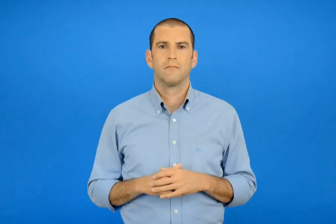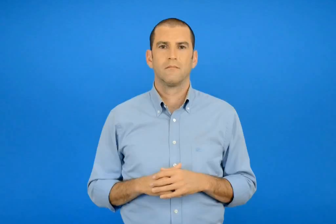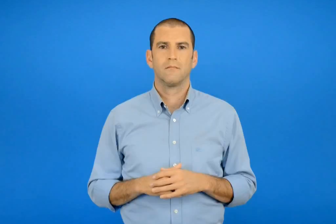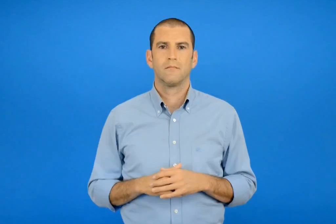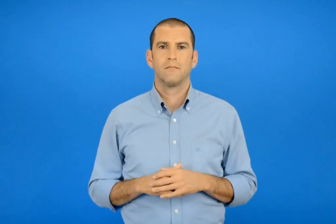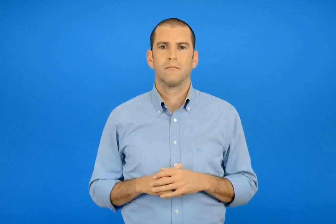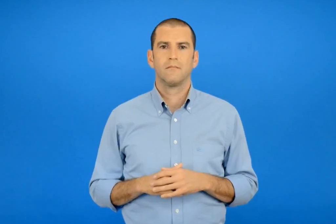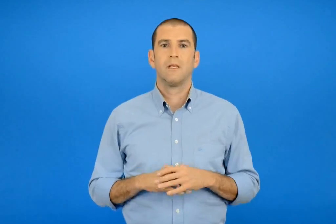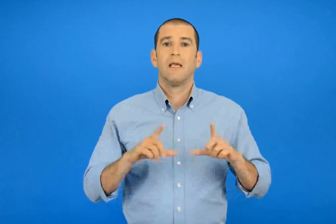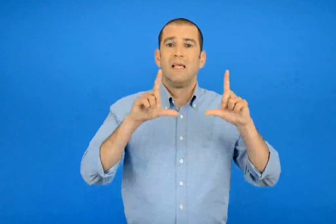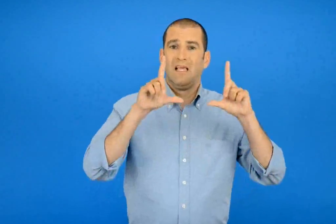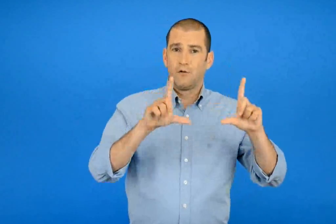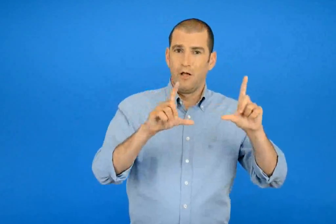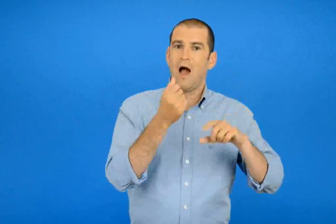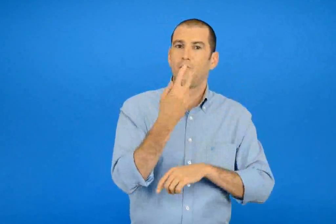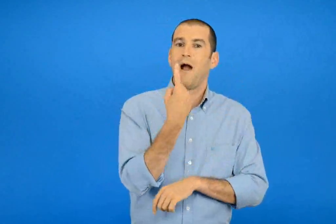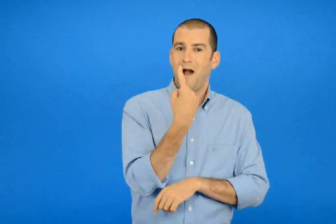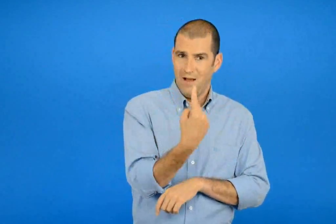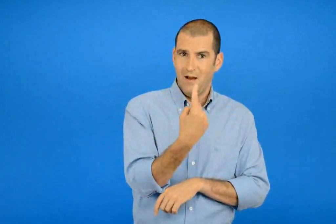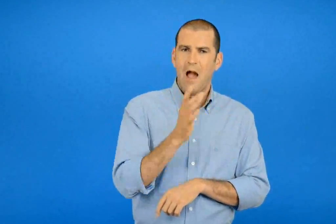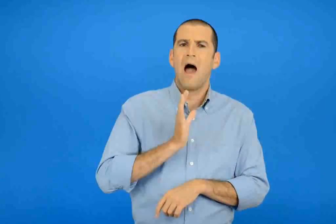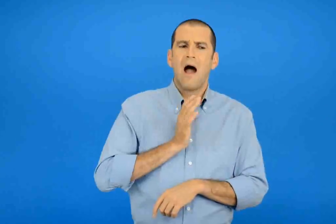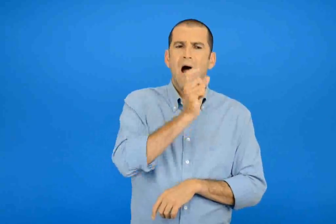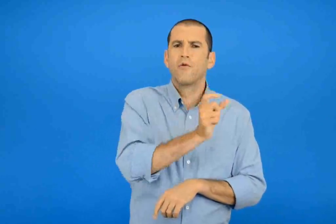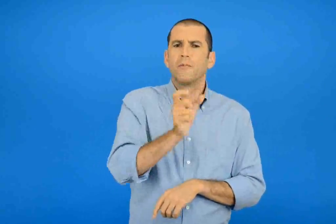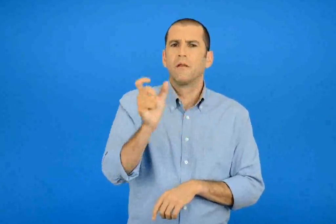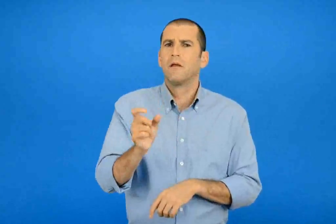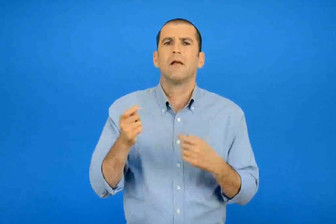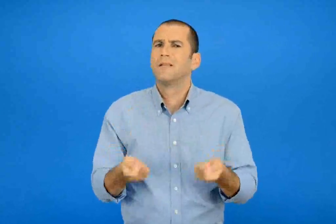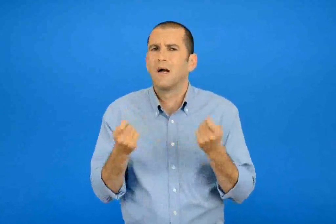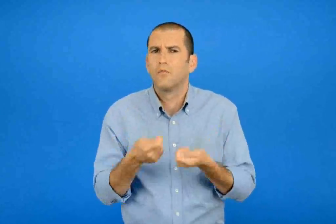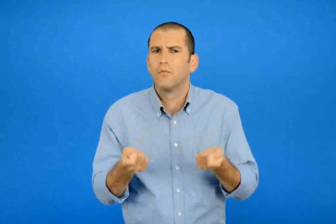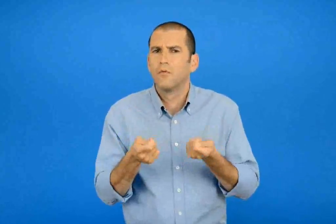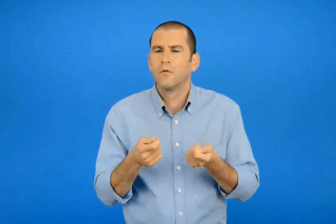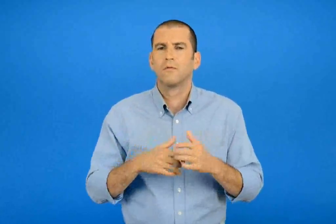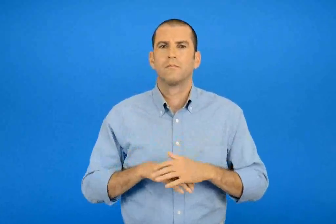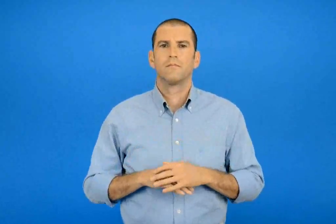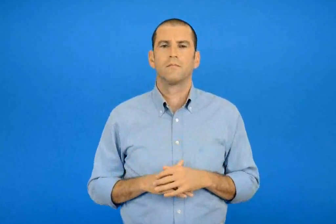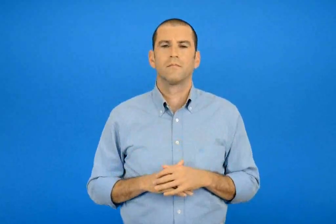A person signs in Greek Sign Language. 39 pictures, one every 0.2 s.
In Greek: τι κάνουν οι άνθρωποι στην εικόνα 1 ;
